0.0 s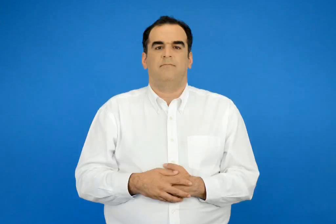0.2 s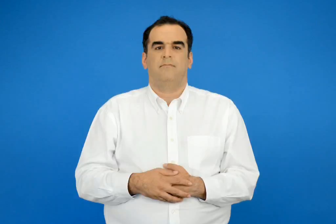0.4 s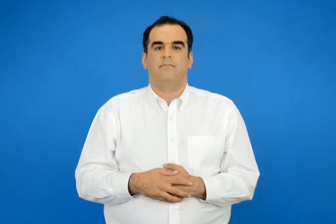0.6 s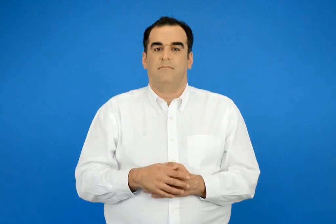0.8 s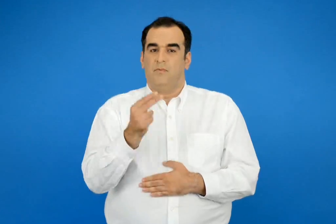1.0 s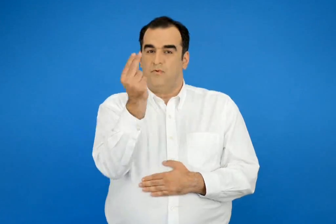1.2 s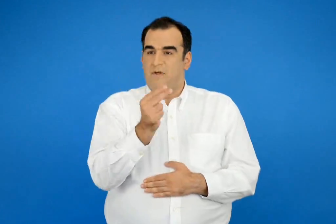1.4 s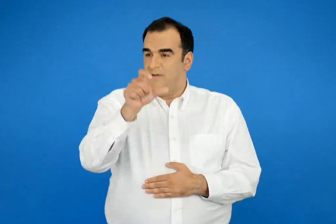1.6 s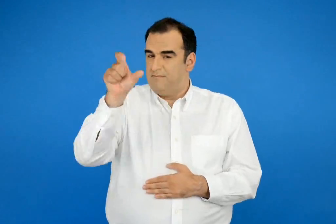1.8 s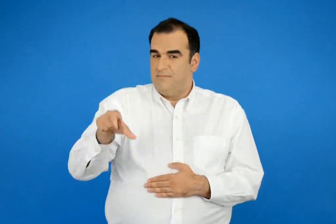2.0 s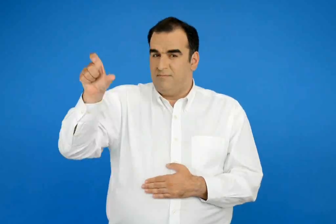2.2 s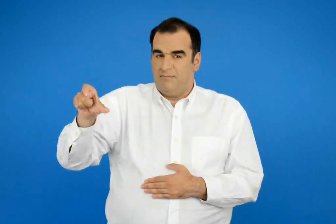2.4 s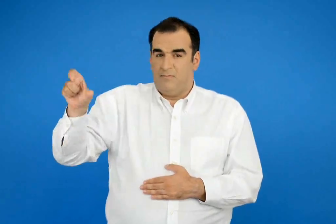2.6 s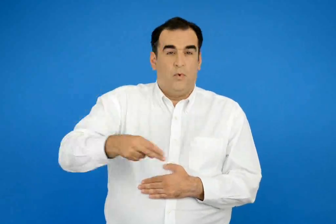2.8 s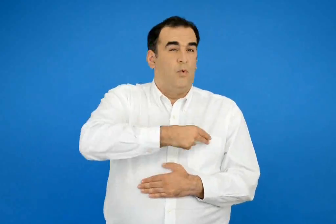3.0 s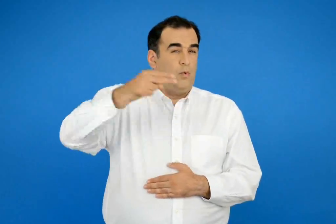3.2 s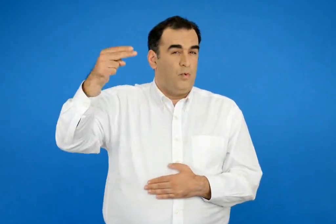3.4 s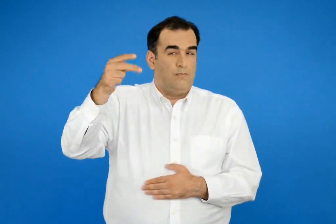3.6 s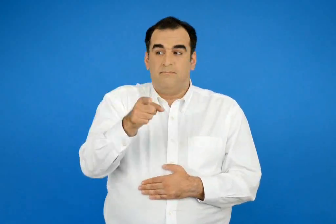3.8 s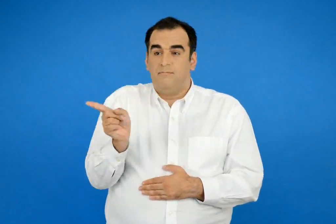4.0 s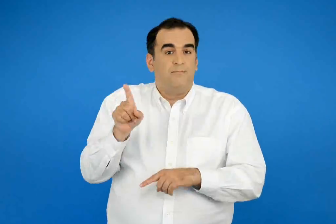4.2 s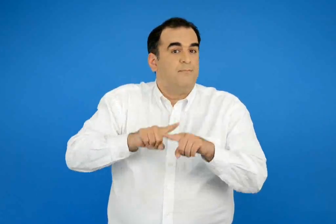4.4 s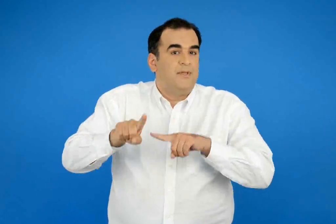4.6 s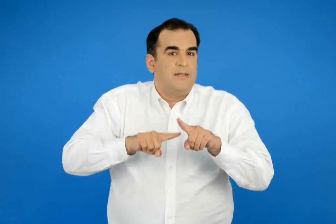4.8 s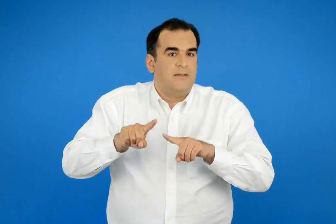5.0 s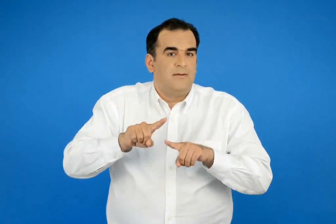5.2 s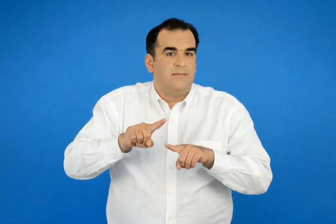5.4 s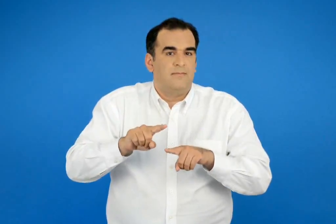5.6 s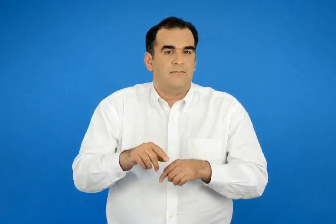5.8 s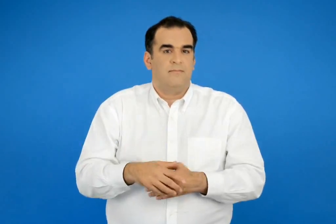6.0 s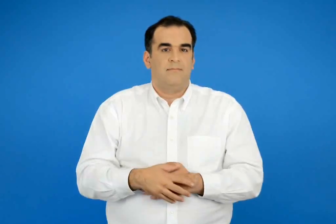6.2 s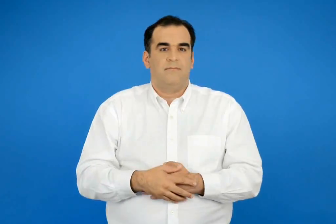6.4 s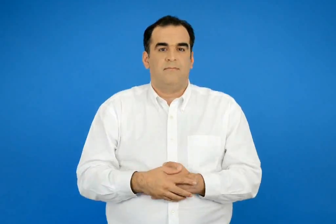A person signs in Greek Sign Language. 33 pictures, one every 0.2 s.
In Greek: ποιοί είναι οι μεγάλοι ζωγράφοι ;
